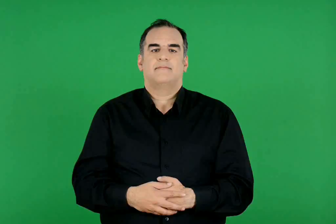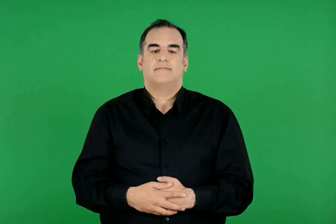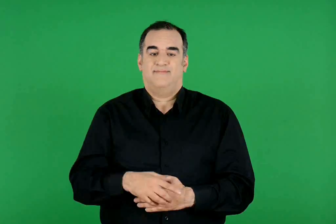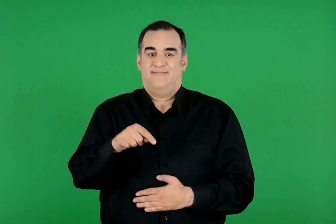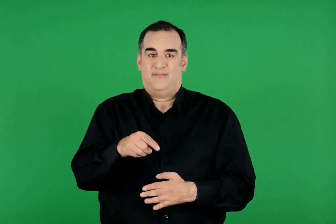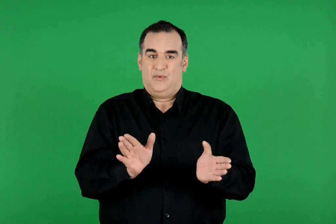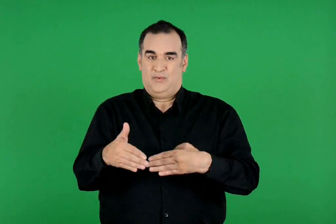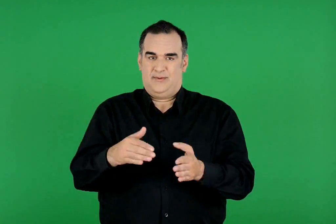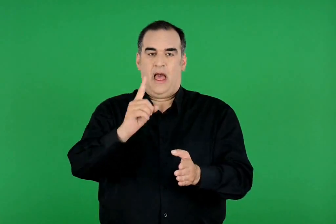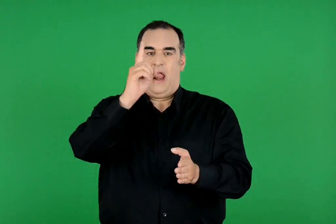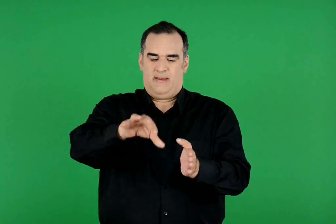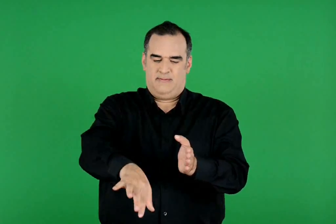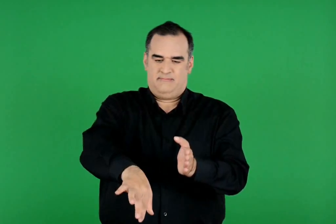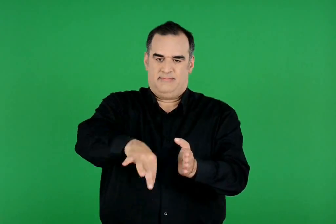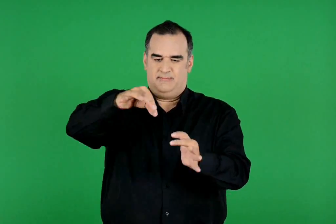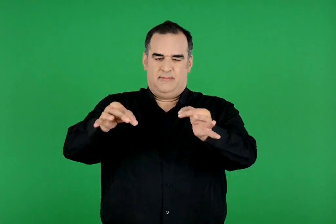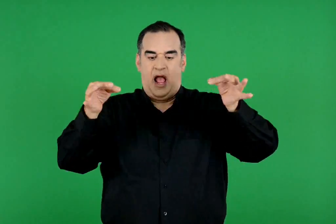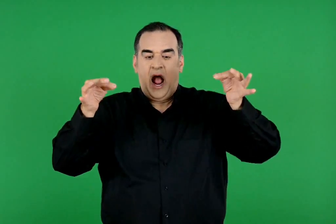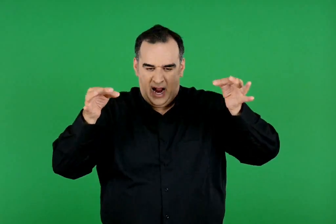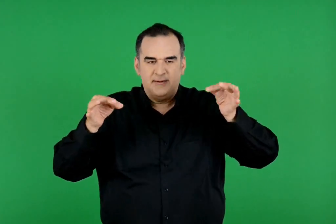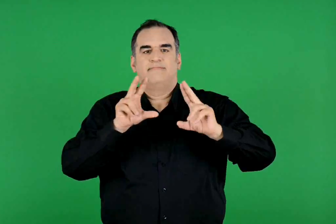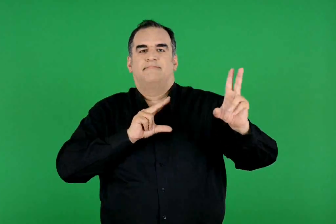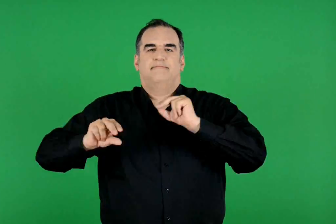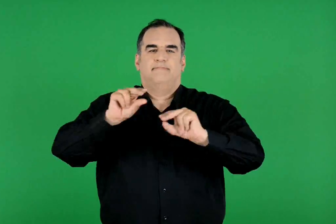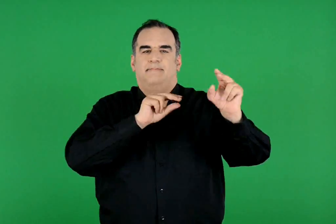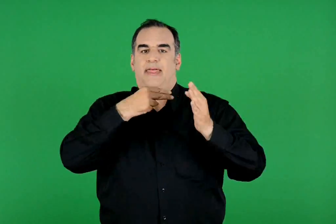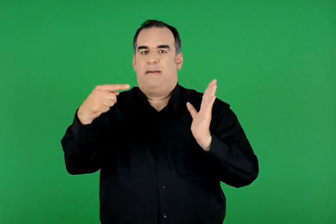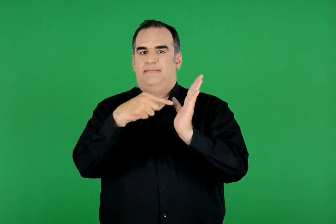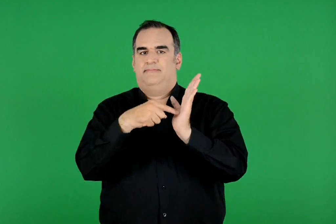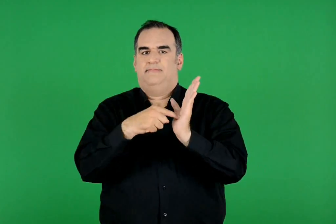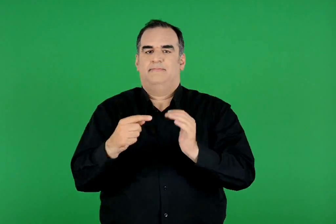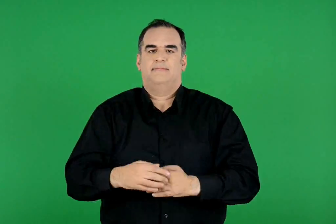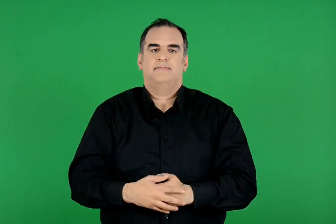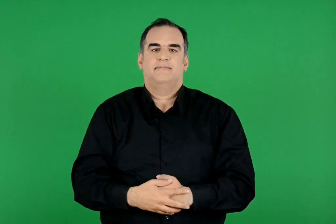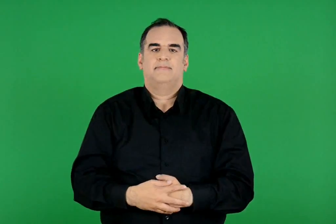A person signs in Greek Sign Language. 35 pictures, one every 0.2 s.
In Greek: παίρνουμε από το κουτί ένα χαρτί και συζητάμε:
